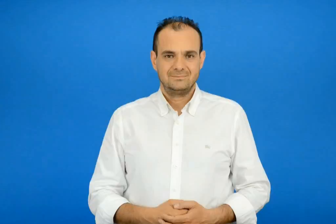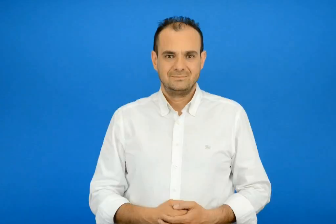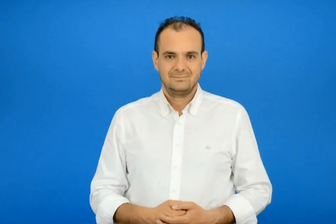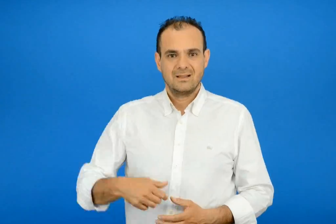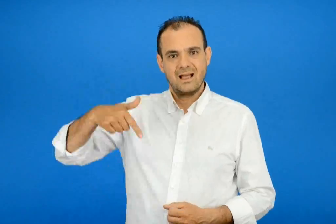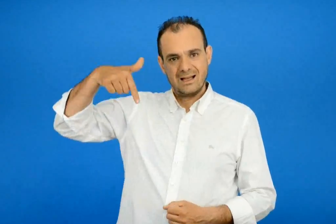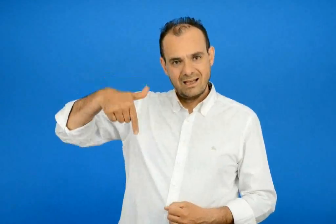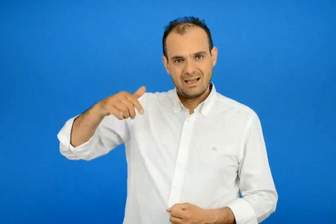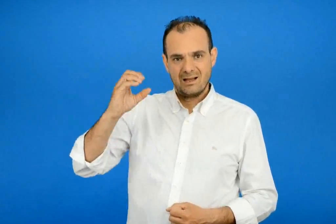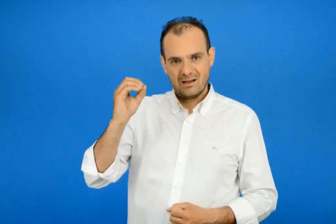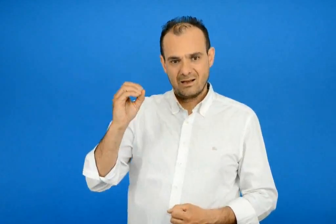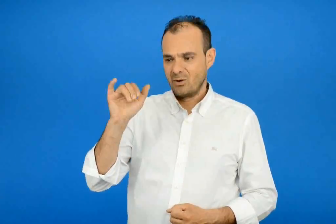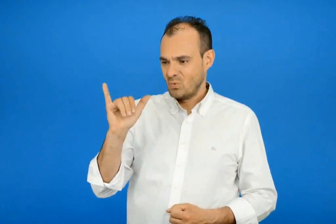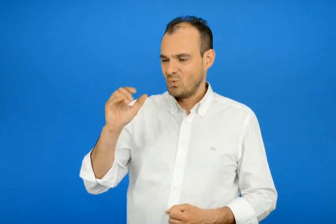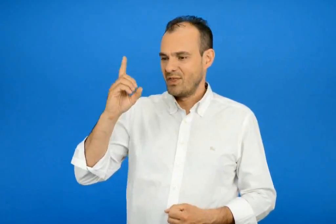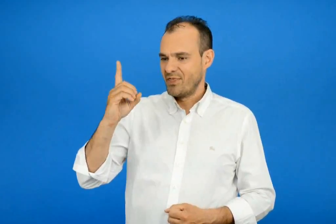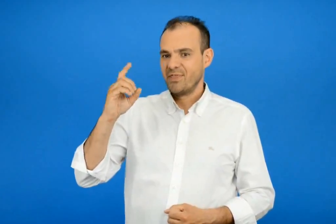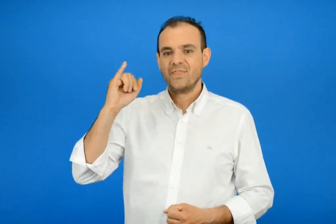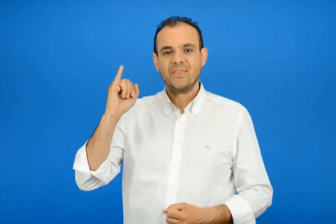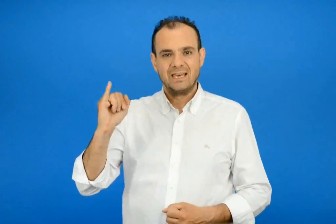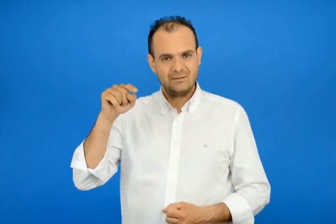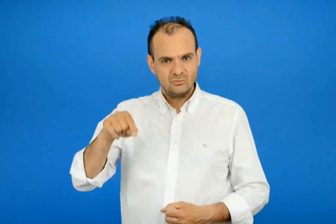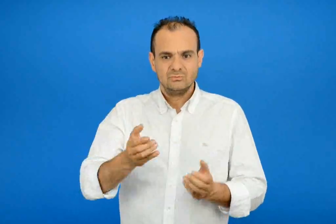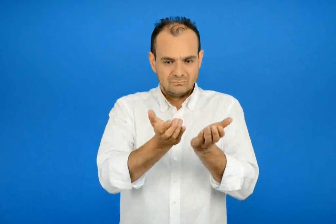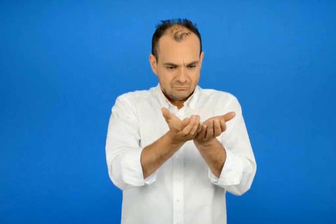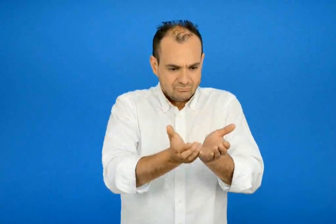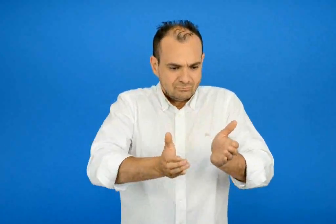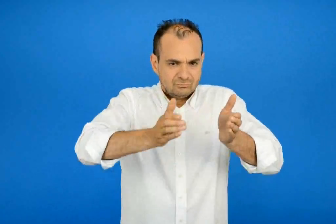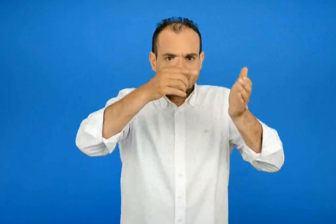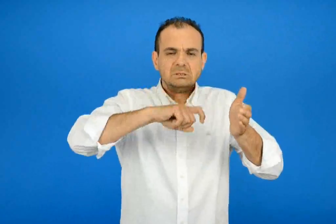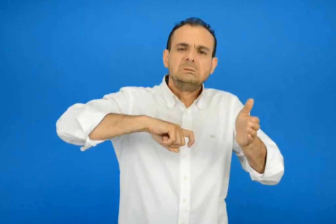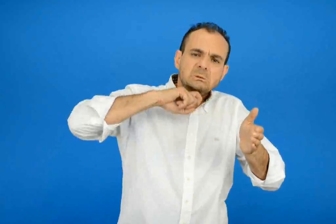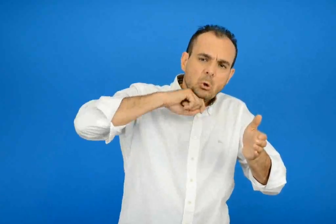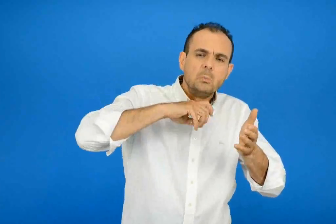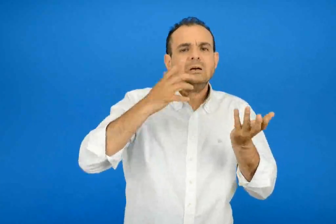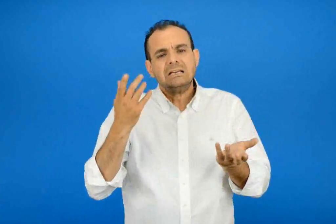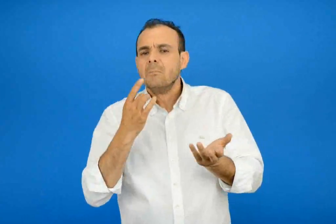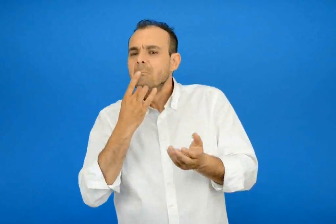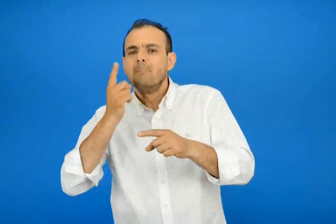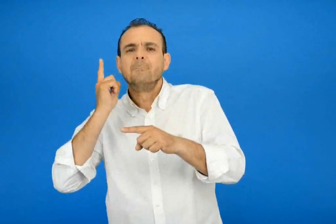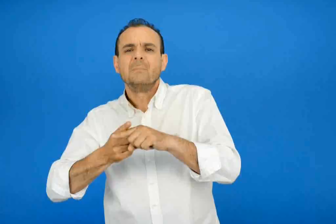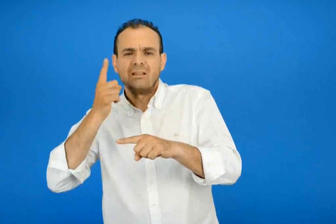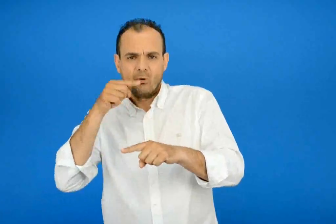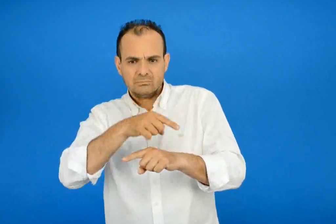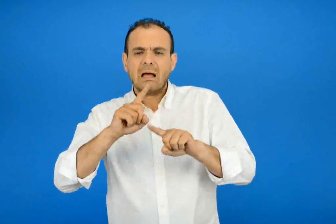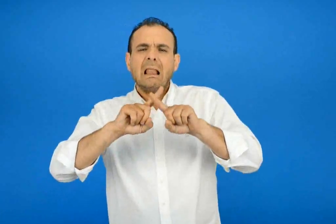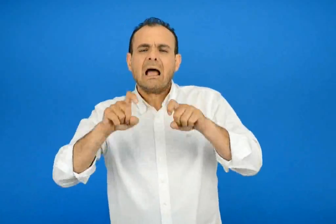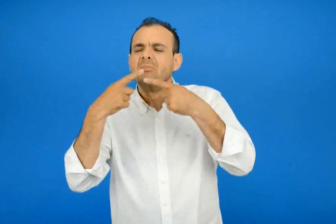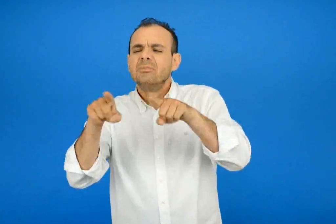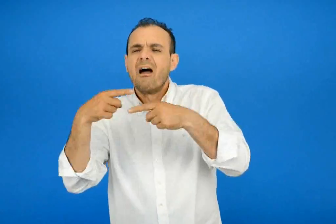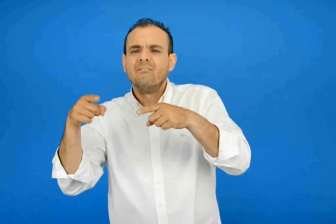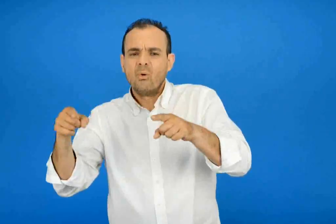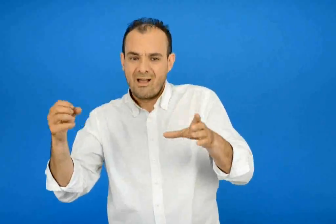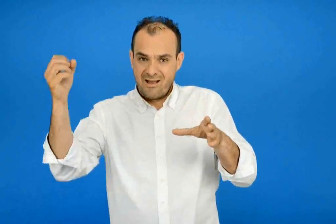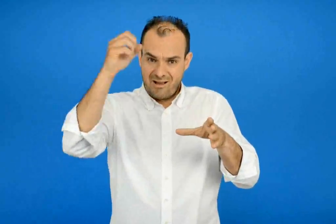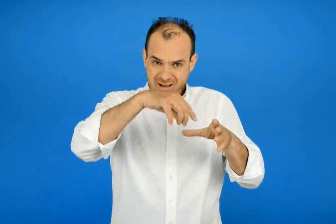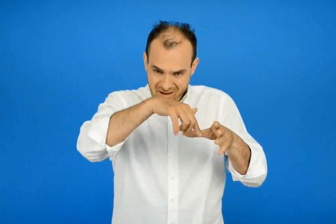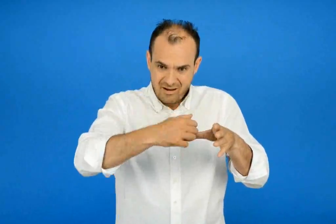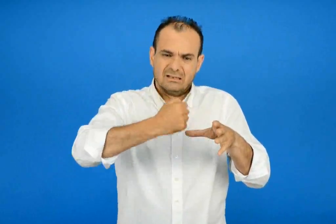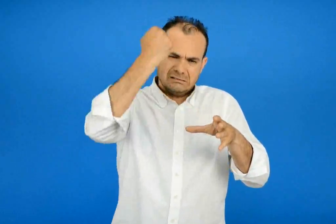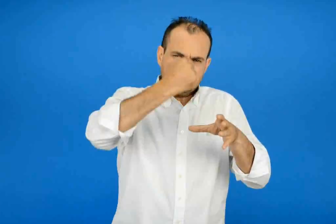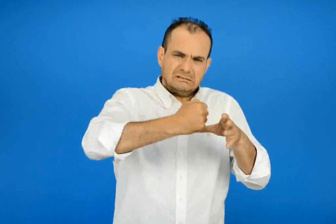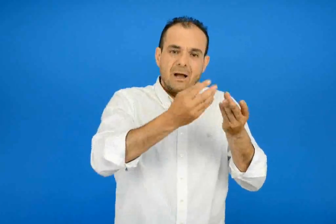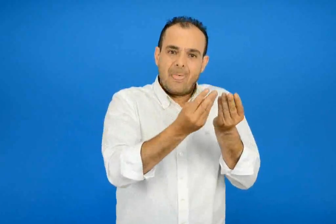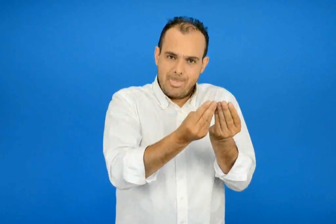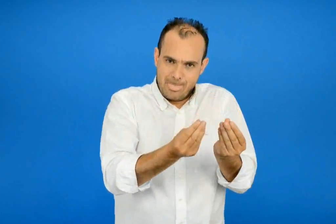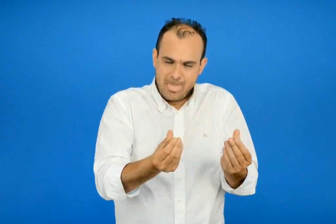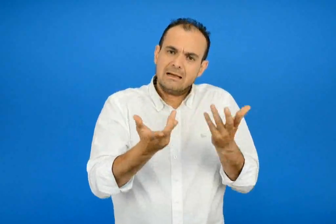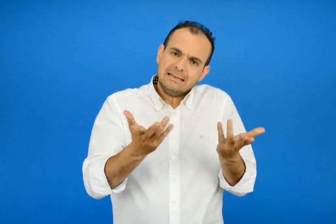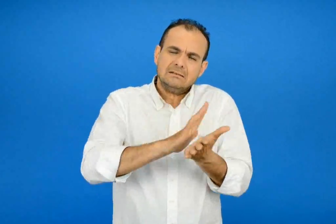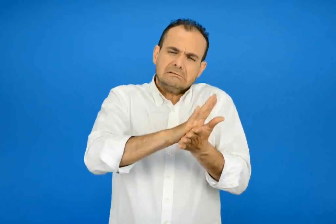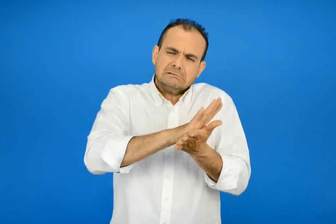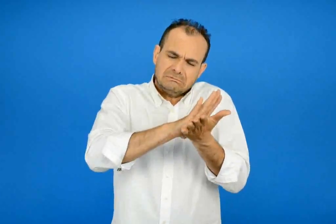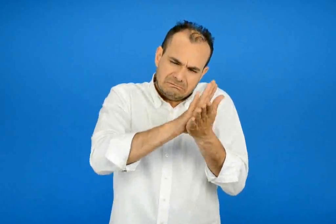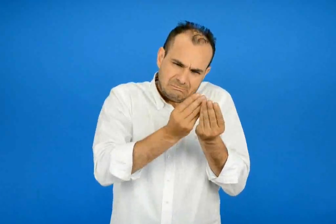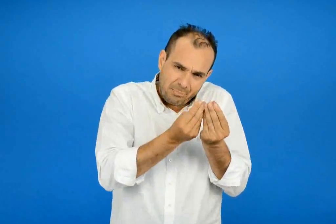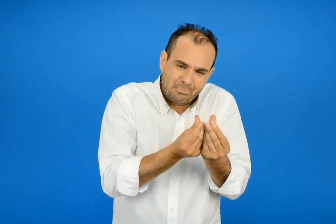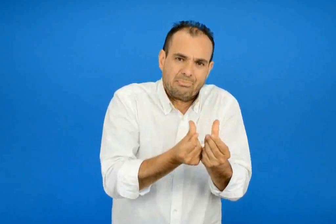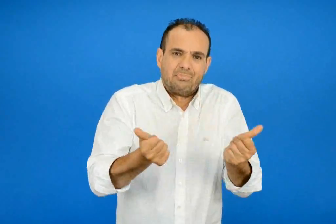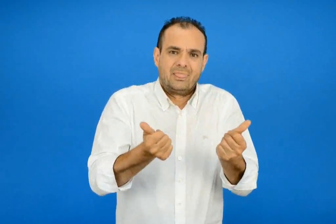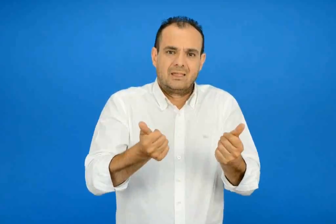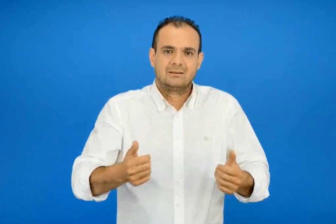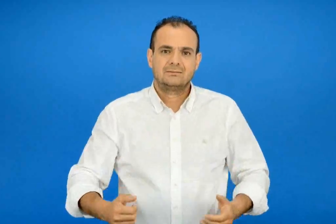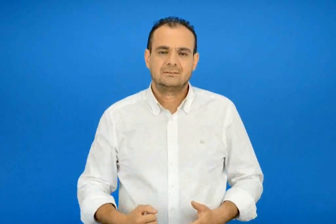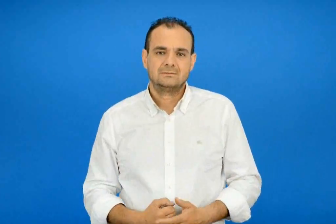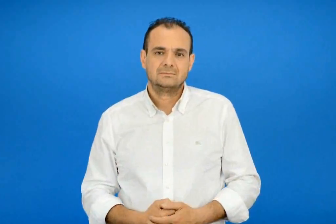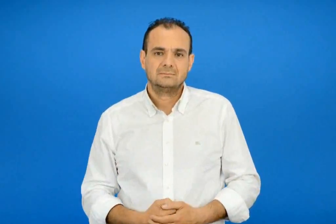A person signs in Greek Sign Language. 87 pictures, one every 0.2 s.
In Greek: γουδί το σκεύος από ξύλο η μέταλλο για να λιώνουμε η να κοπανίζουμε διαφορά υλικά
